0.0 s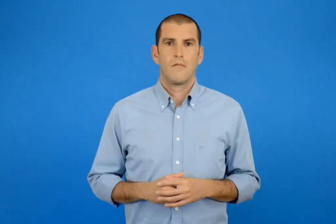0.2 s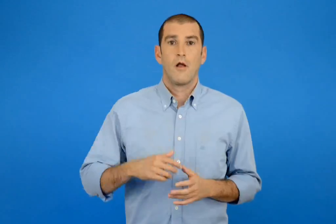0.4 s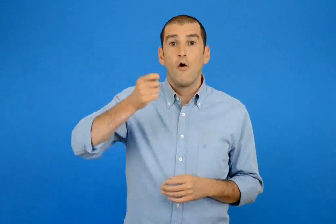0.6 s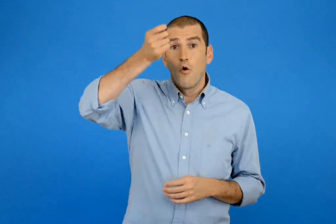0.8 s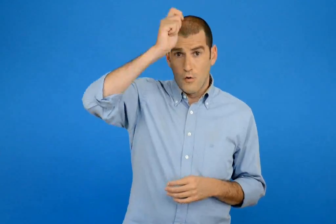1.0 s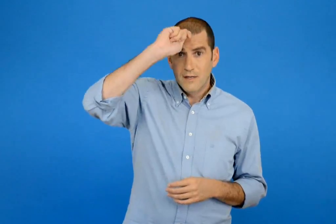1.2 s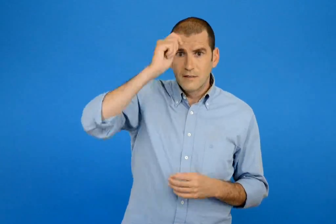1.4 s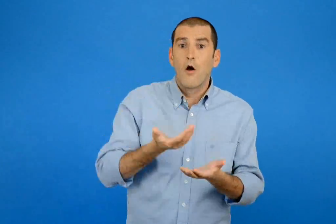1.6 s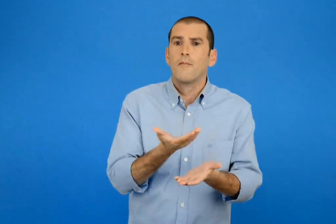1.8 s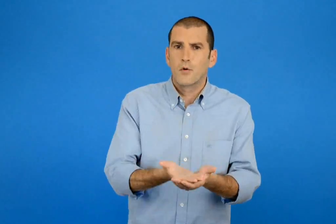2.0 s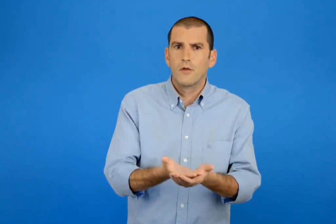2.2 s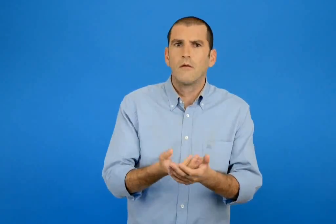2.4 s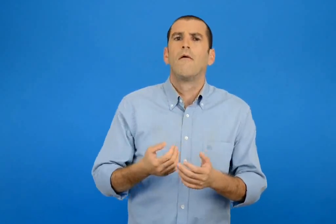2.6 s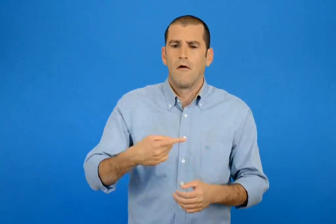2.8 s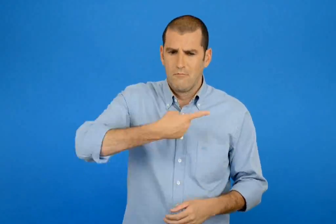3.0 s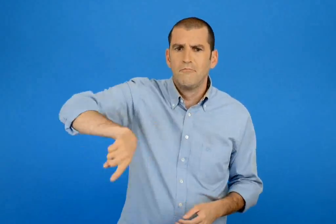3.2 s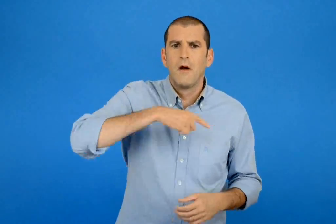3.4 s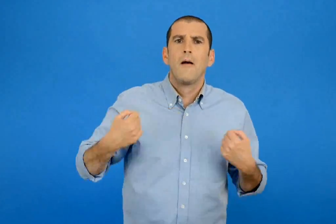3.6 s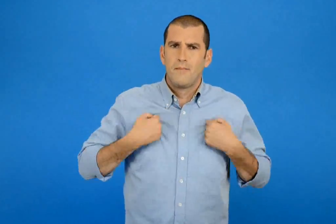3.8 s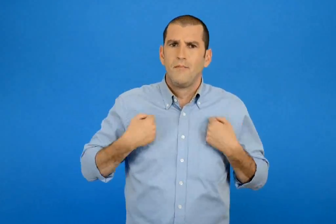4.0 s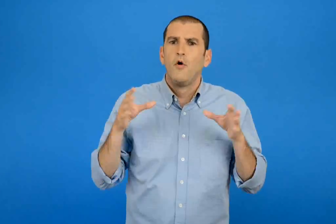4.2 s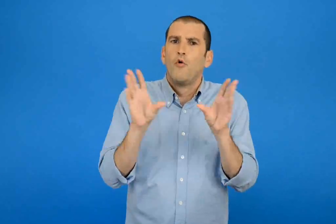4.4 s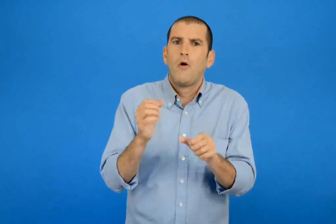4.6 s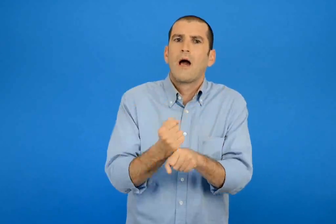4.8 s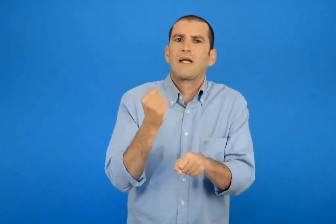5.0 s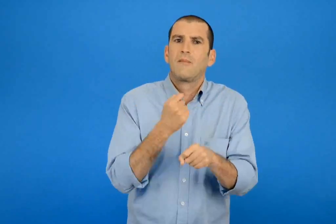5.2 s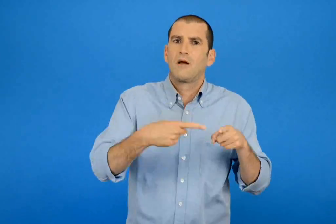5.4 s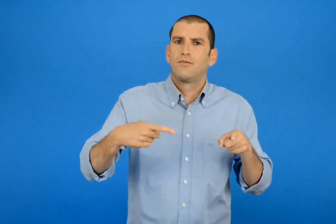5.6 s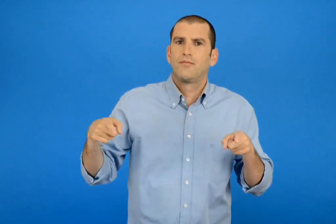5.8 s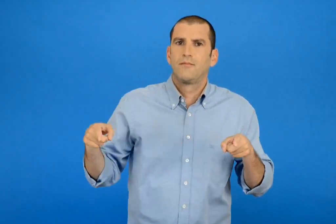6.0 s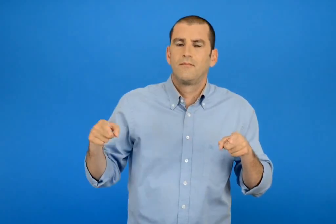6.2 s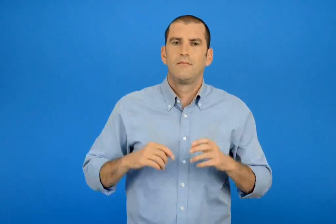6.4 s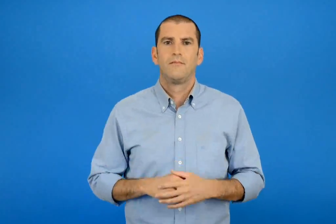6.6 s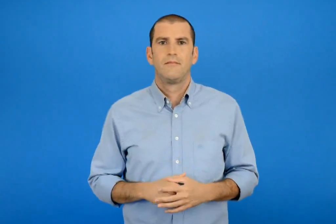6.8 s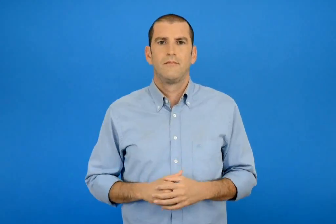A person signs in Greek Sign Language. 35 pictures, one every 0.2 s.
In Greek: ας παίξουμε τα επαγγέλματα πρότεινε ο άρης
